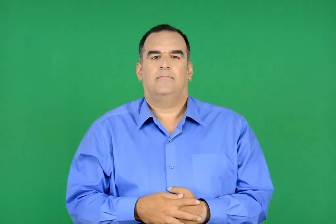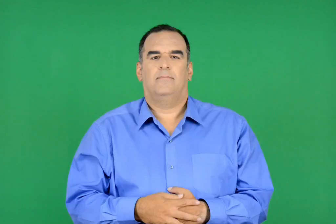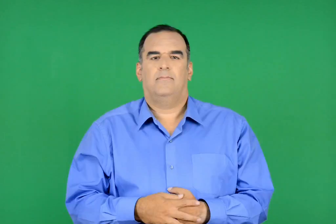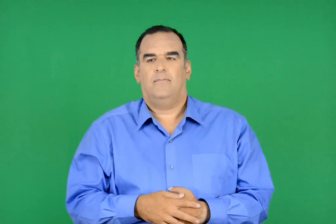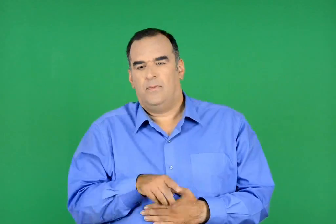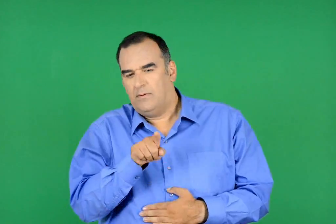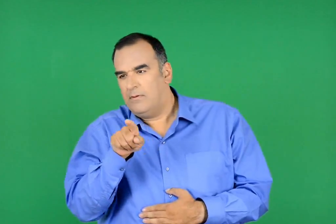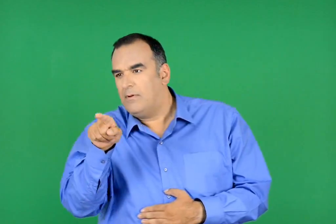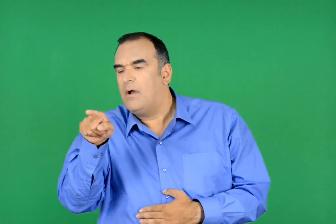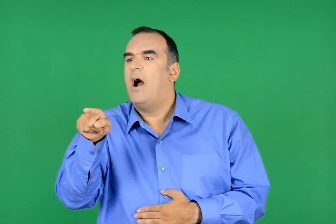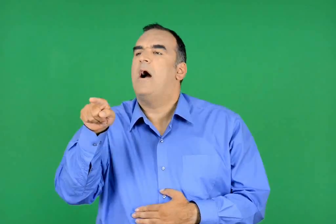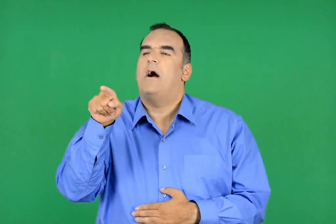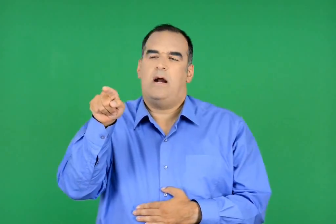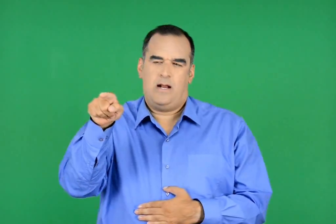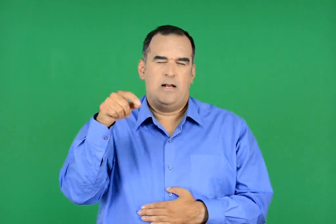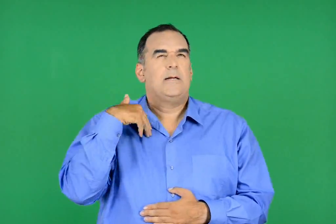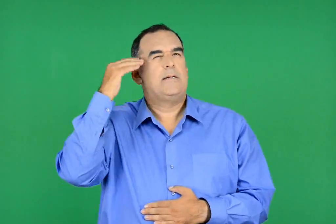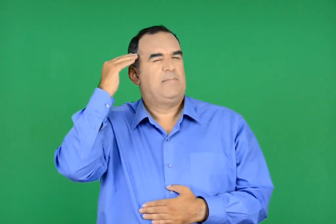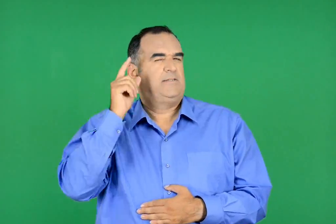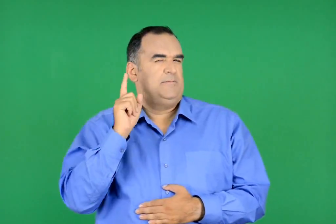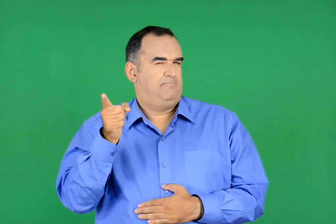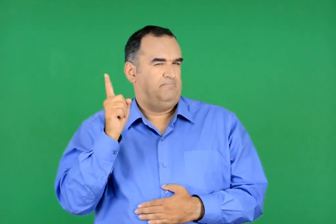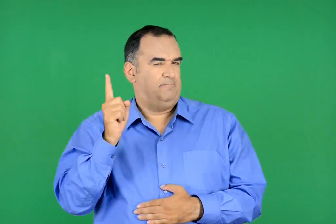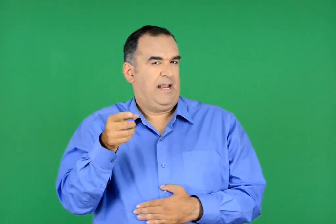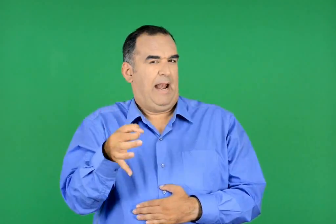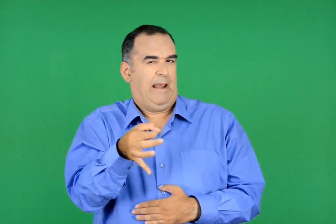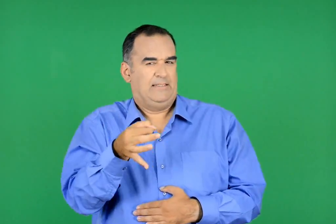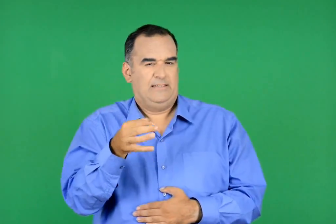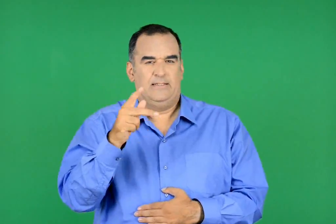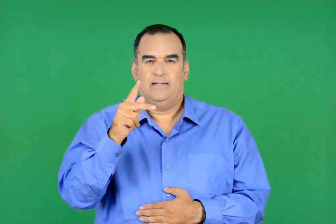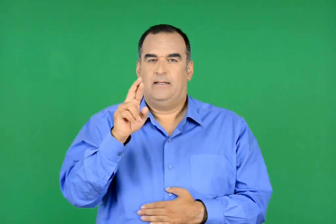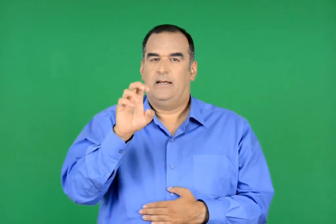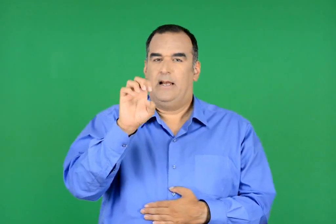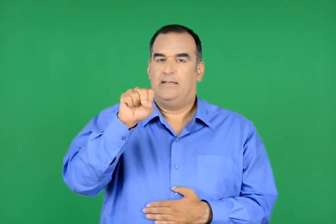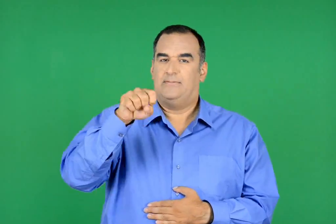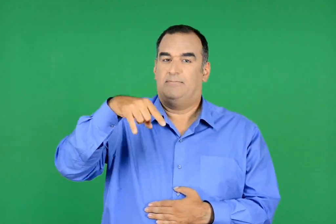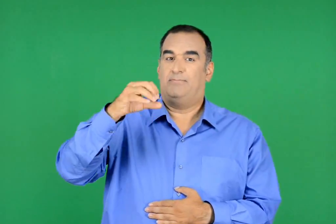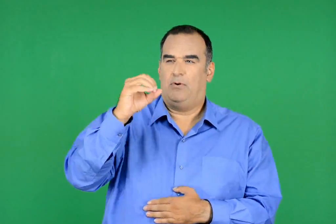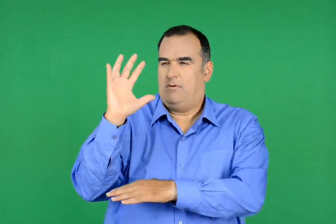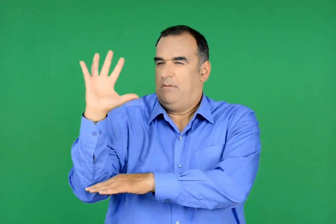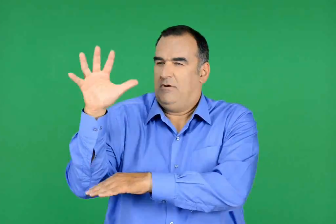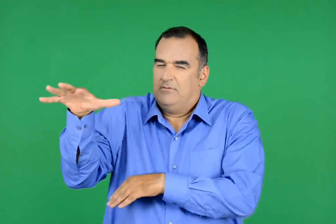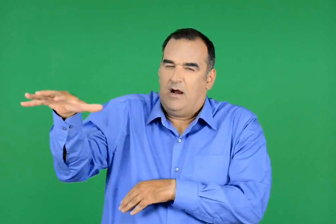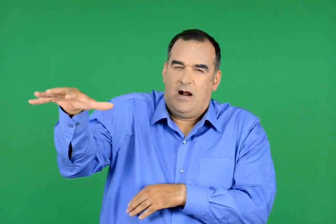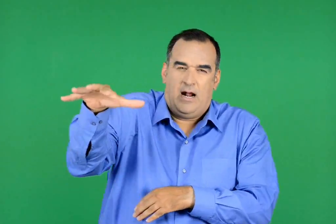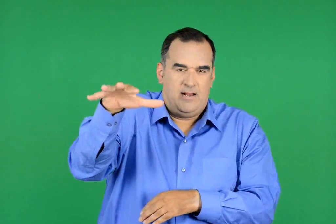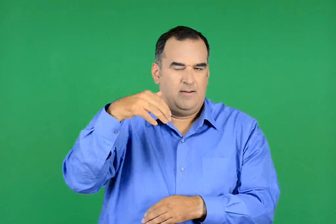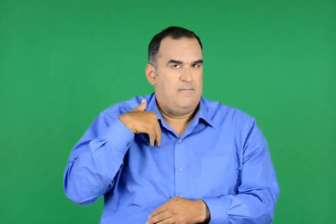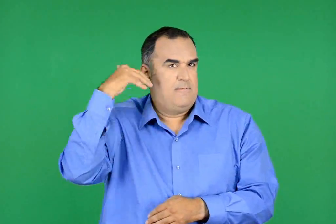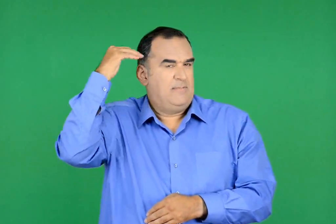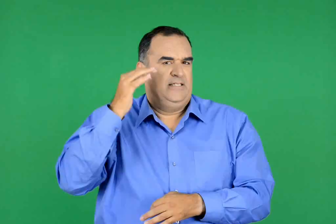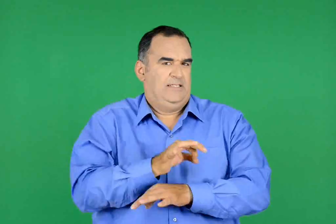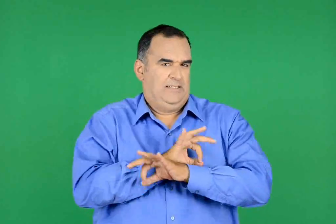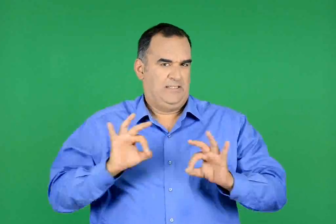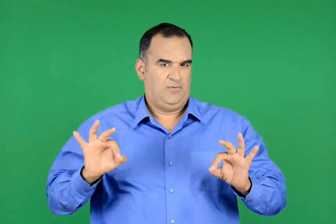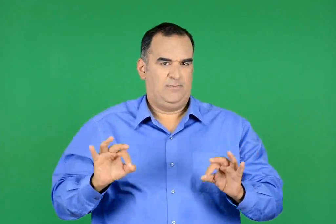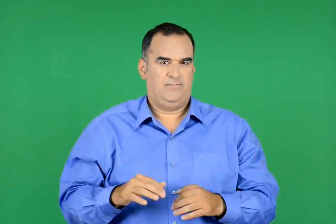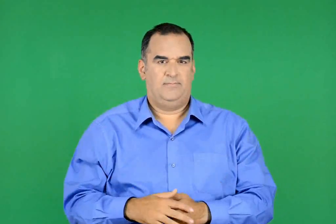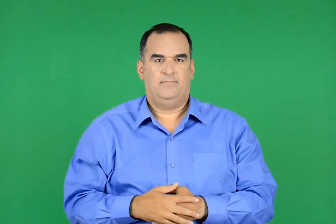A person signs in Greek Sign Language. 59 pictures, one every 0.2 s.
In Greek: αυτό θα είναι το δάσος του νησιού κρέσπο , σκέφτηκα. και δε γελιόμουν
